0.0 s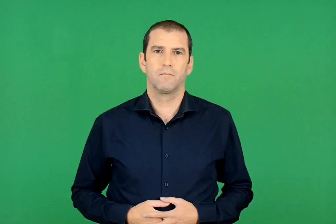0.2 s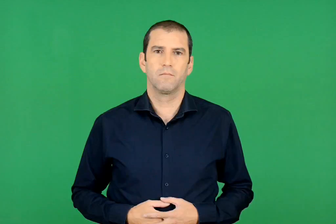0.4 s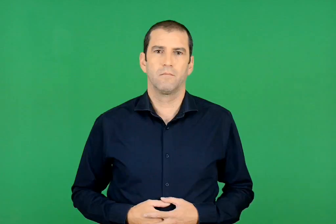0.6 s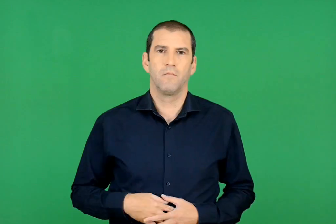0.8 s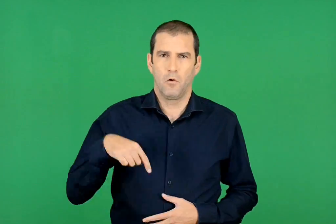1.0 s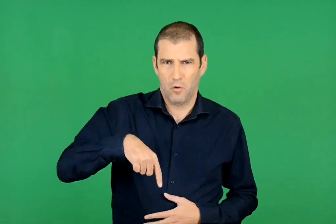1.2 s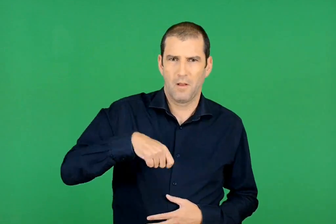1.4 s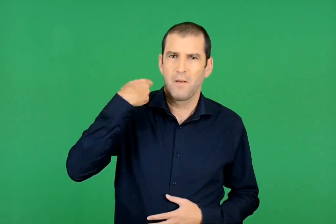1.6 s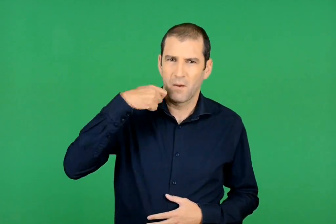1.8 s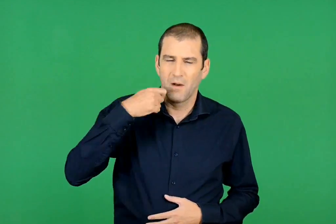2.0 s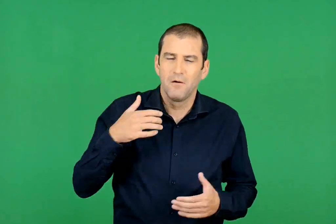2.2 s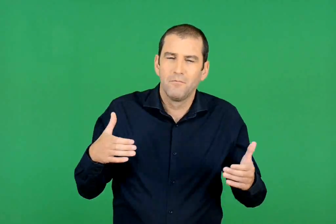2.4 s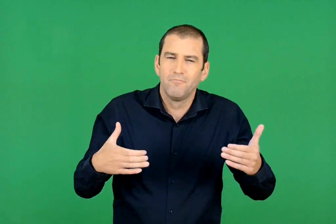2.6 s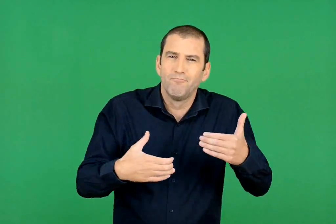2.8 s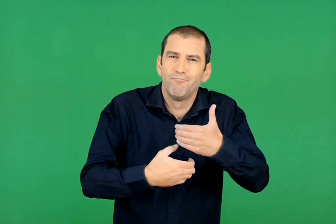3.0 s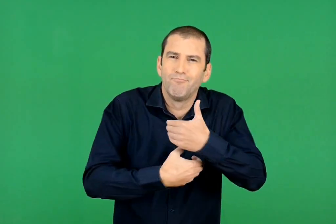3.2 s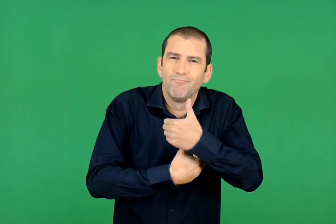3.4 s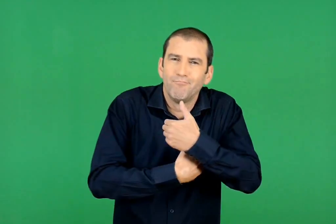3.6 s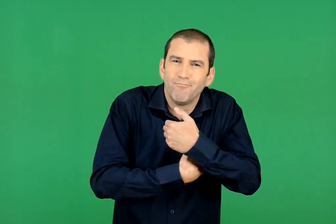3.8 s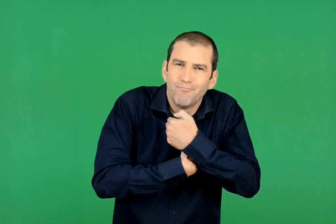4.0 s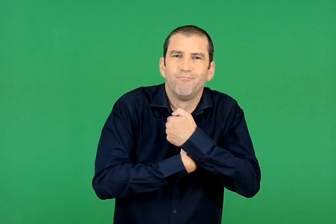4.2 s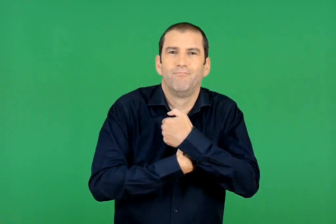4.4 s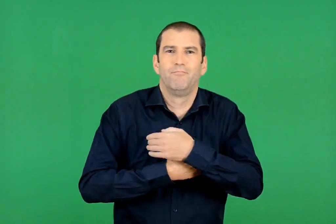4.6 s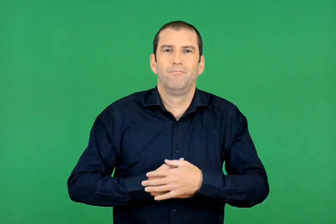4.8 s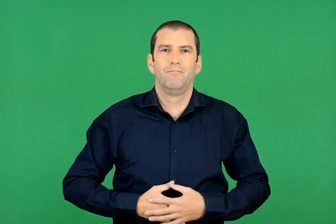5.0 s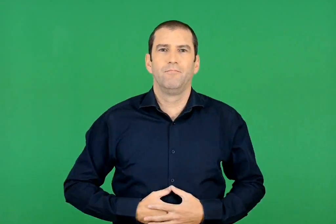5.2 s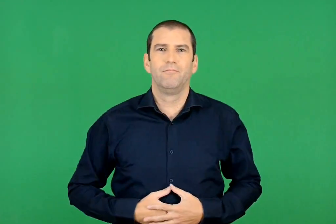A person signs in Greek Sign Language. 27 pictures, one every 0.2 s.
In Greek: τώρα η µαµά τον αγκαλιάζει σφιχτά µε τρυφερότητα
